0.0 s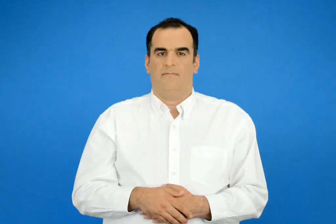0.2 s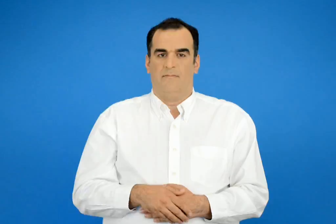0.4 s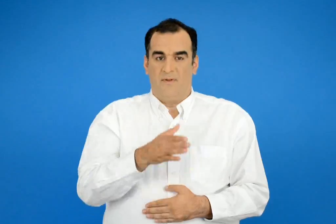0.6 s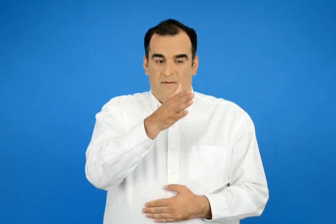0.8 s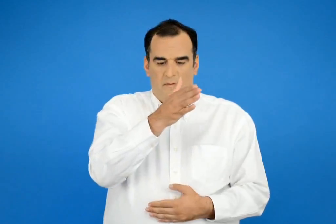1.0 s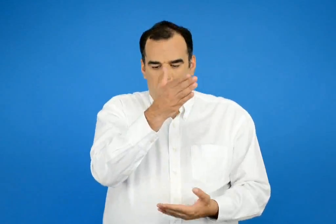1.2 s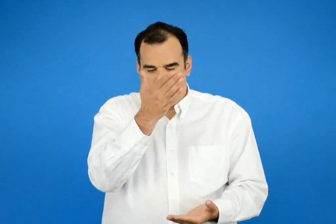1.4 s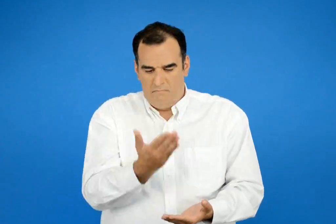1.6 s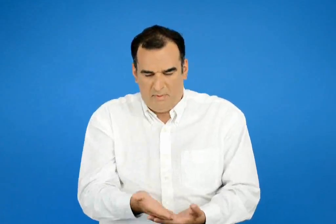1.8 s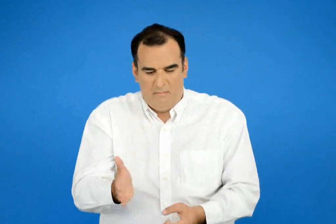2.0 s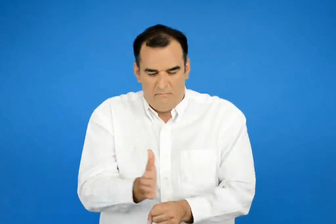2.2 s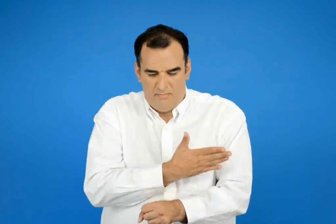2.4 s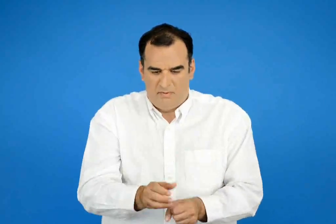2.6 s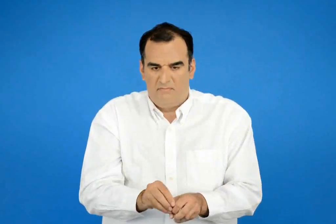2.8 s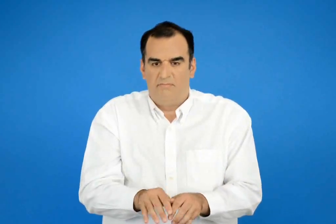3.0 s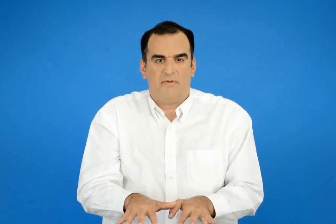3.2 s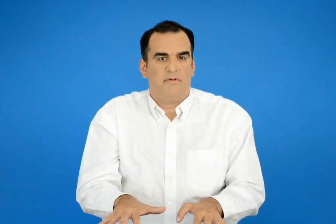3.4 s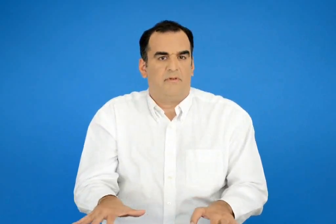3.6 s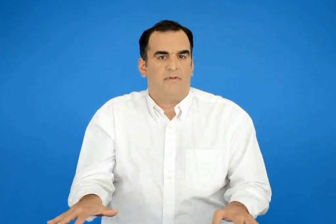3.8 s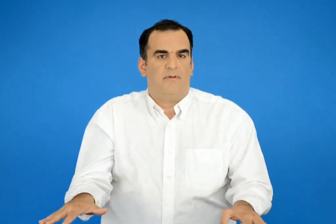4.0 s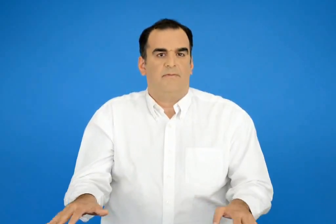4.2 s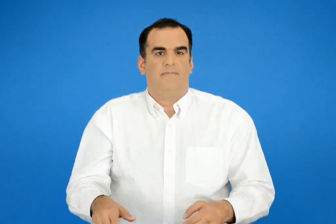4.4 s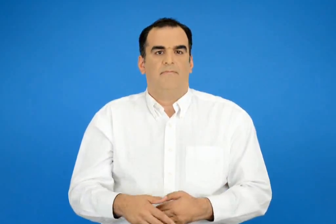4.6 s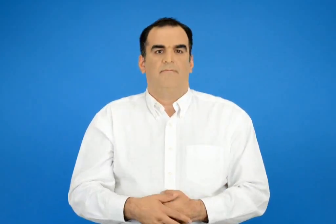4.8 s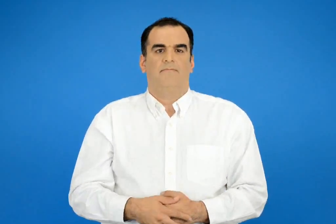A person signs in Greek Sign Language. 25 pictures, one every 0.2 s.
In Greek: ρίχνω κάτω και κάνω κομμάτια
